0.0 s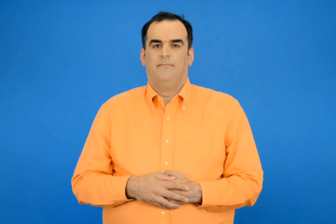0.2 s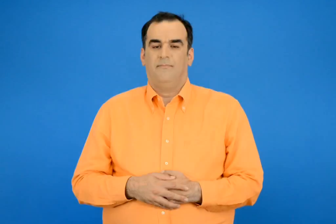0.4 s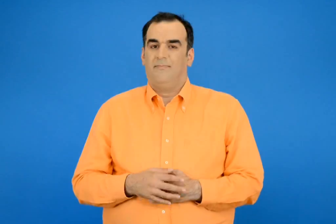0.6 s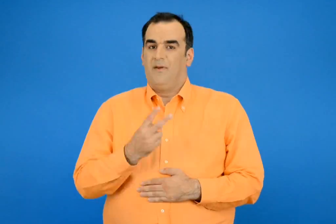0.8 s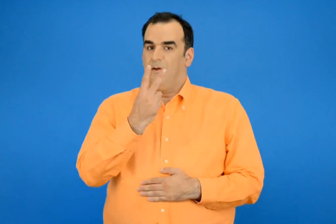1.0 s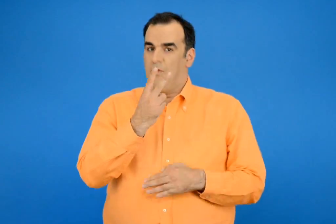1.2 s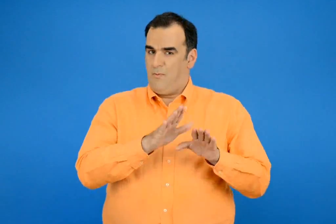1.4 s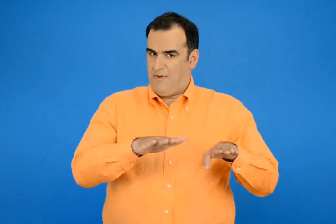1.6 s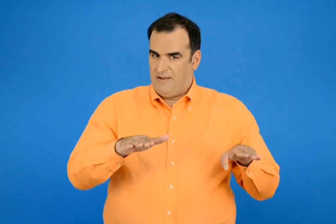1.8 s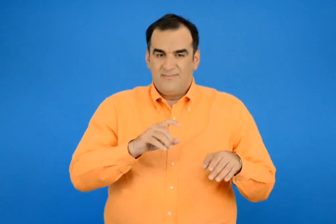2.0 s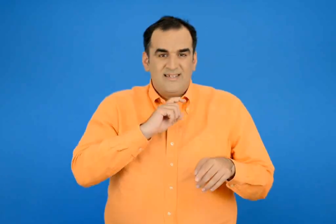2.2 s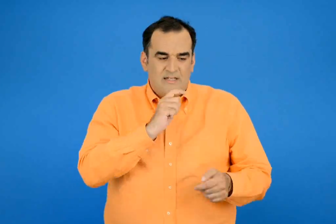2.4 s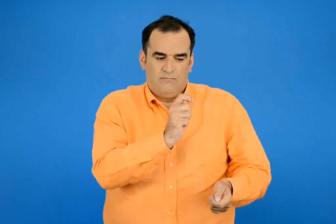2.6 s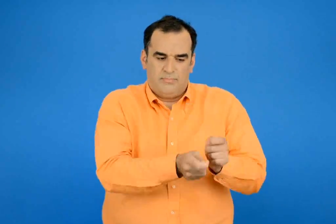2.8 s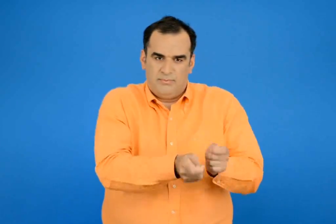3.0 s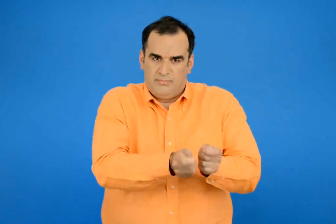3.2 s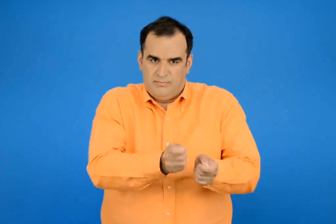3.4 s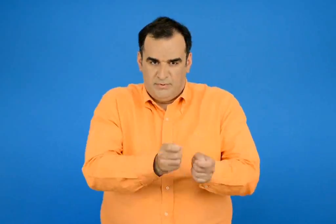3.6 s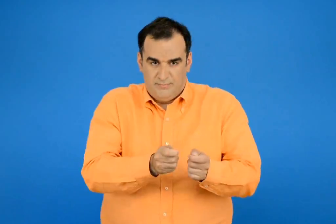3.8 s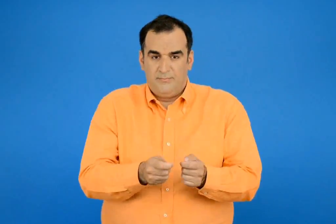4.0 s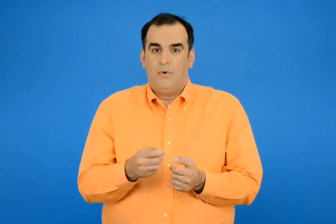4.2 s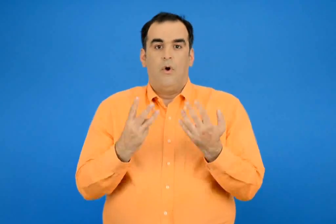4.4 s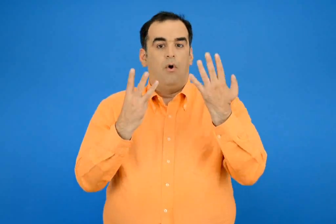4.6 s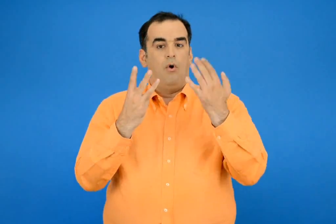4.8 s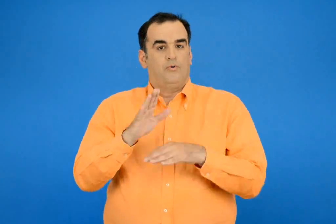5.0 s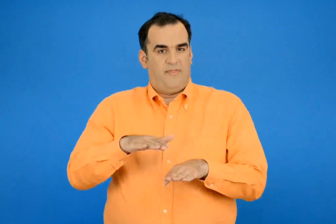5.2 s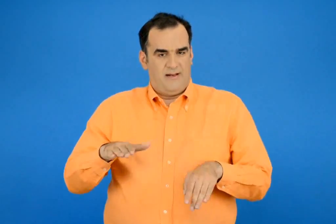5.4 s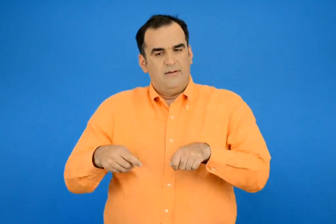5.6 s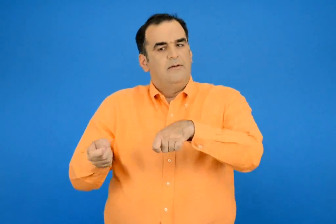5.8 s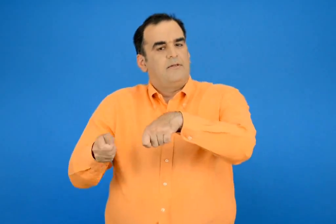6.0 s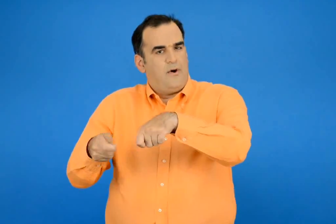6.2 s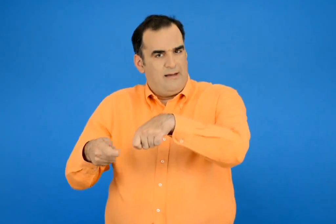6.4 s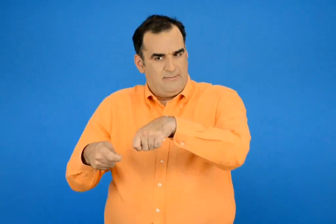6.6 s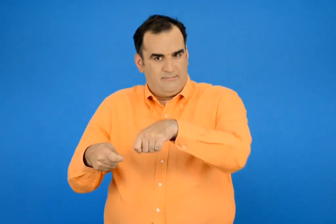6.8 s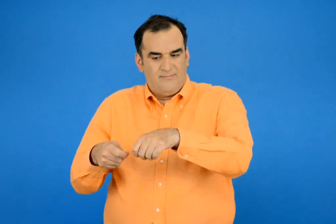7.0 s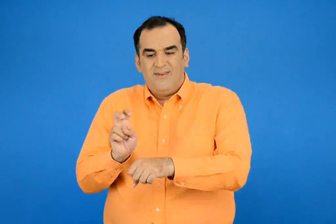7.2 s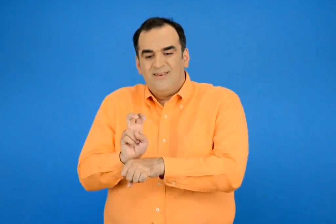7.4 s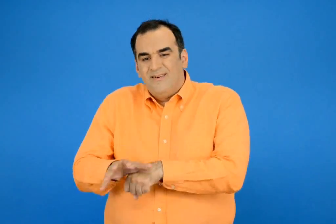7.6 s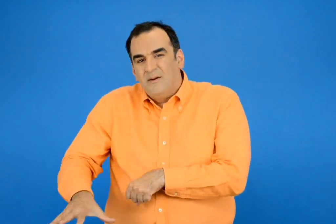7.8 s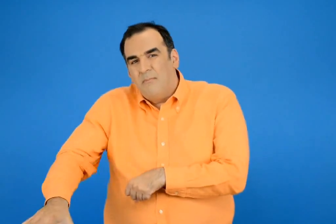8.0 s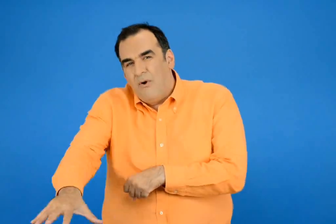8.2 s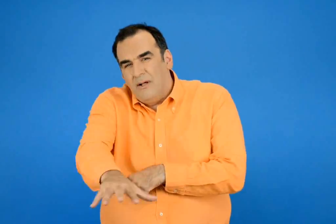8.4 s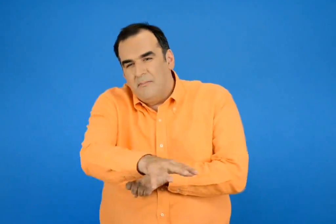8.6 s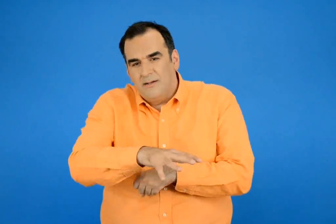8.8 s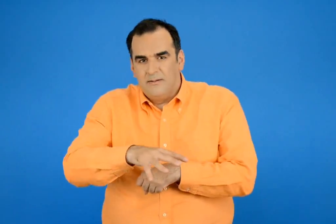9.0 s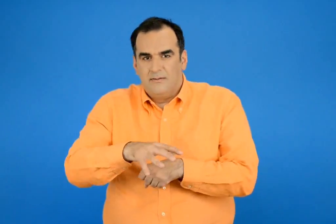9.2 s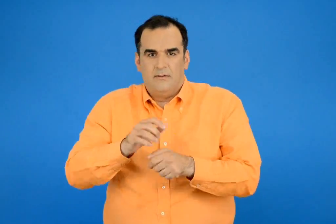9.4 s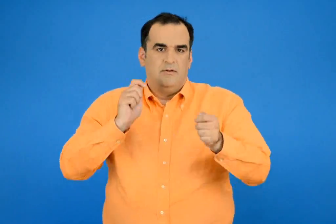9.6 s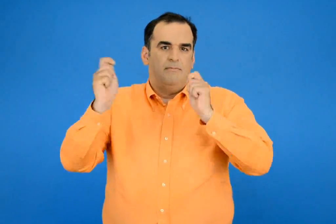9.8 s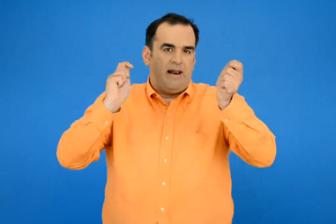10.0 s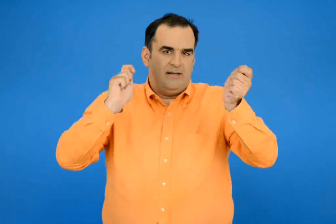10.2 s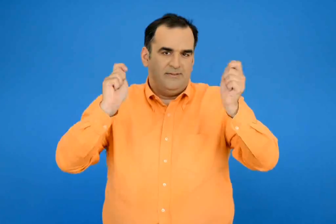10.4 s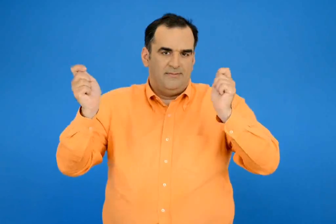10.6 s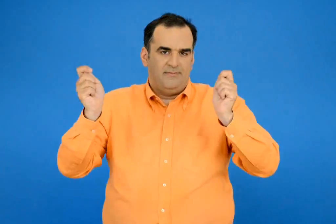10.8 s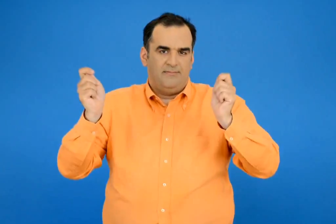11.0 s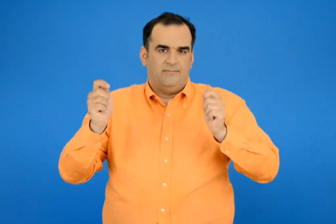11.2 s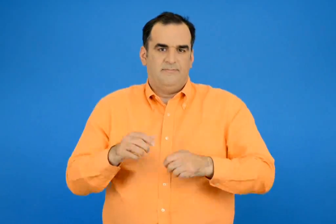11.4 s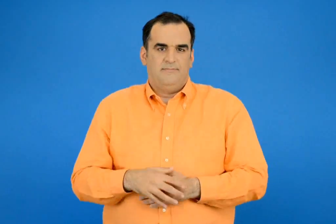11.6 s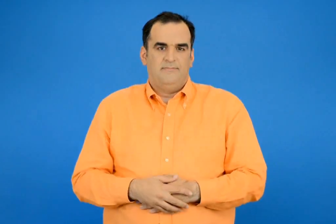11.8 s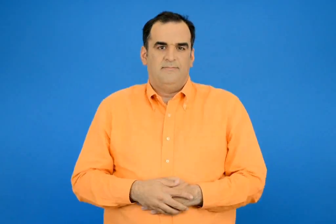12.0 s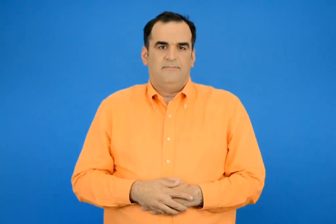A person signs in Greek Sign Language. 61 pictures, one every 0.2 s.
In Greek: 2 παιδιά παίζουν ξυλόφωνο 8 παιδιά παίζουν τρυγονάκι και τα υπόλοιπα μαράκες
